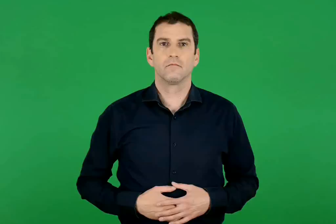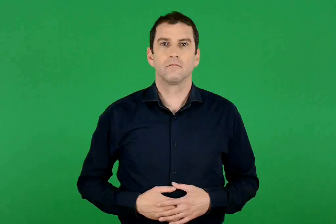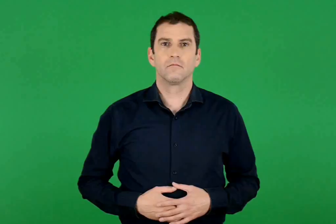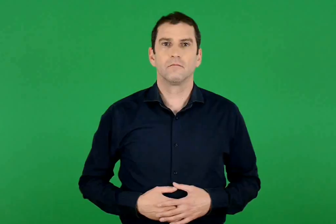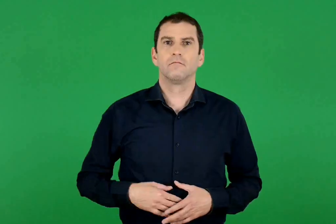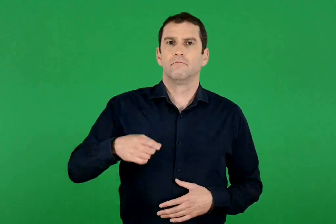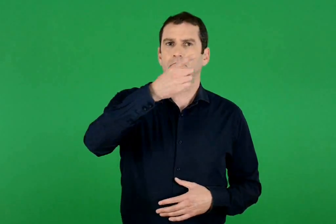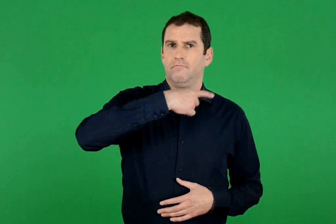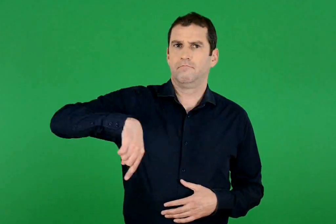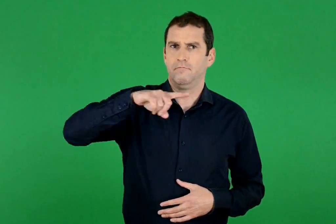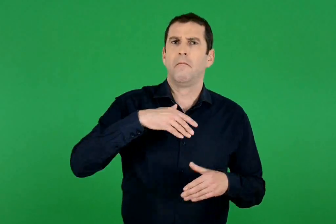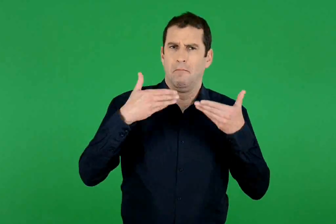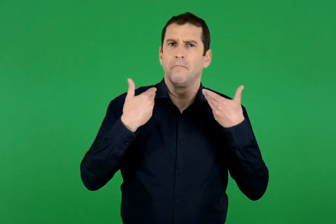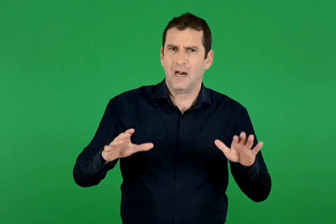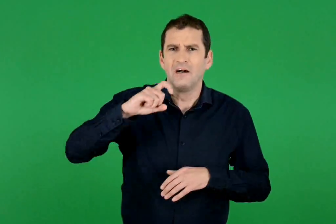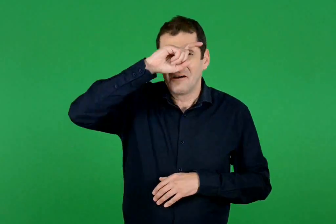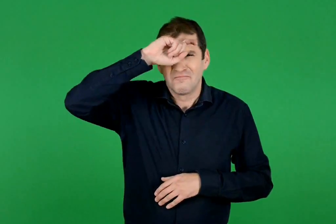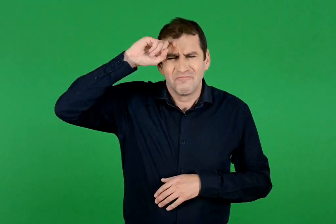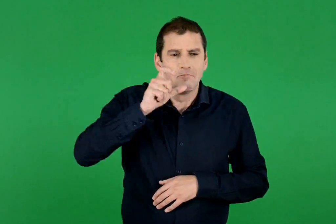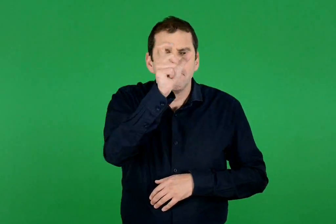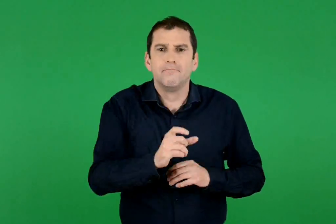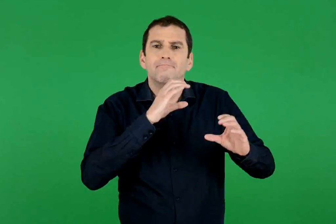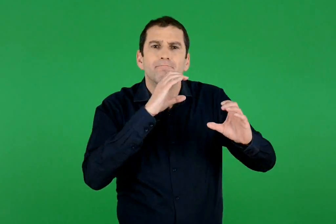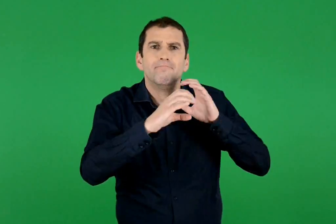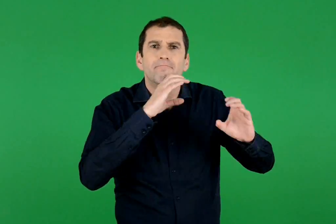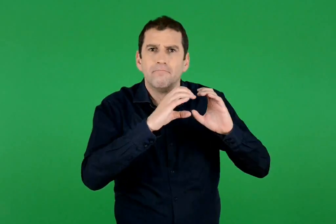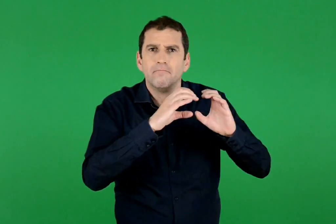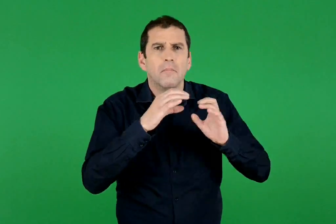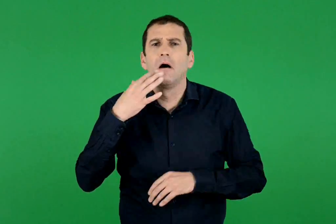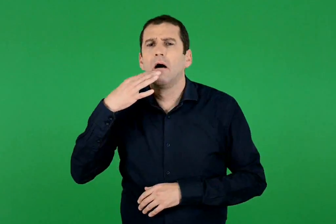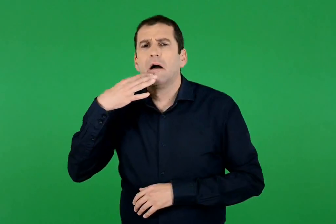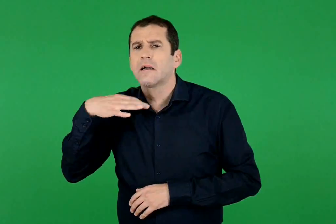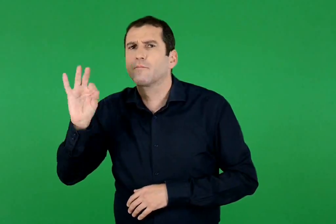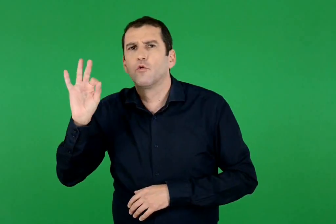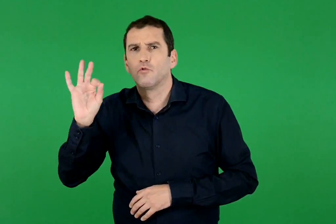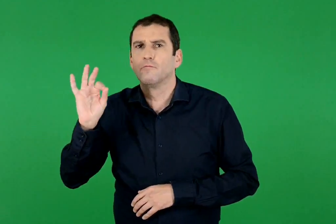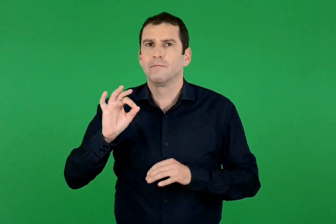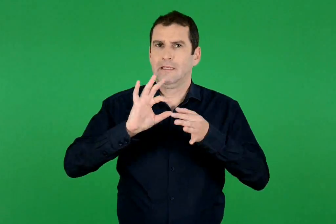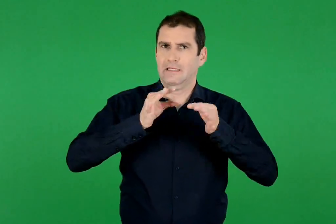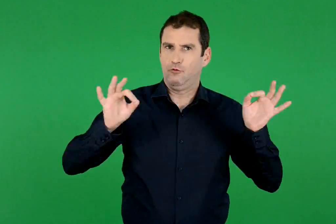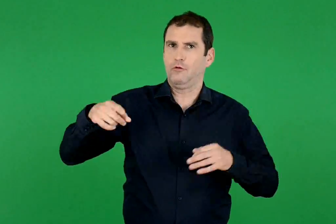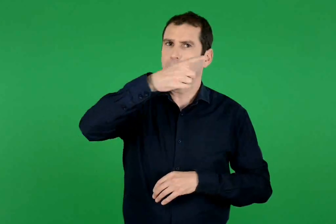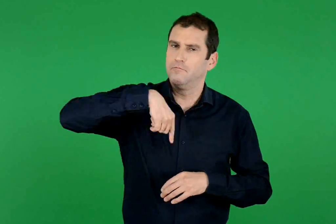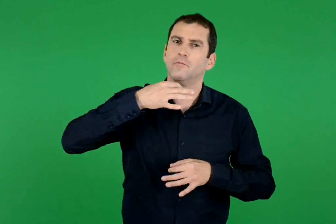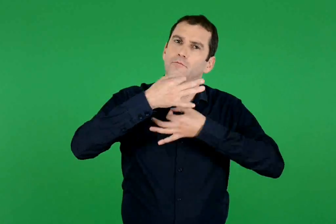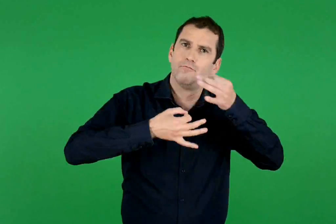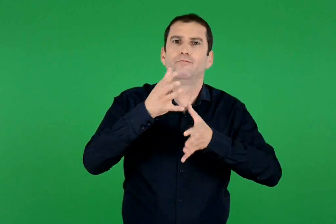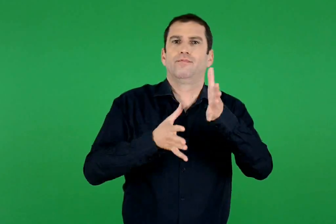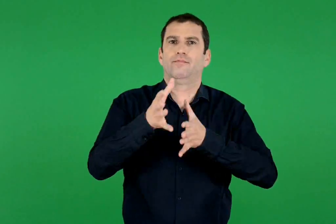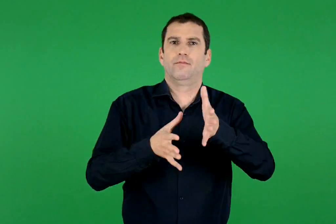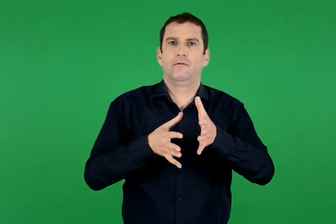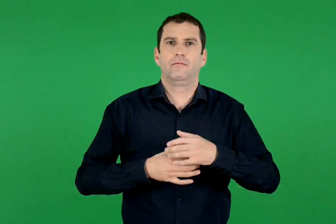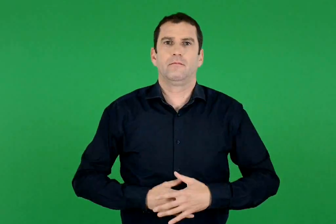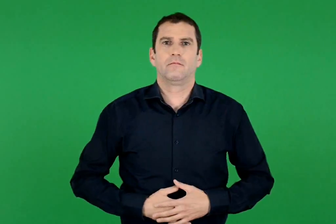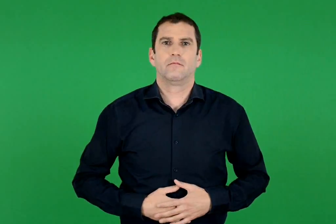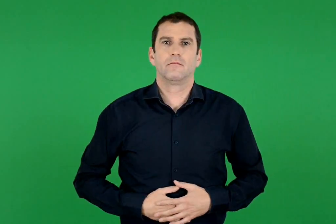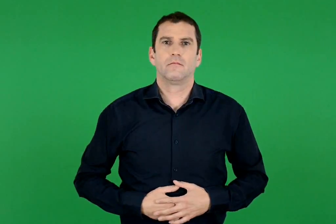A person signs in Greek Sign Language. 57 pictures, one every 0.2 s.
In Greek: δυσκολευτήκαμε ποτέ να επικοινωνήσουμε ; για ποιους λόγους ; διηγούμαστε την ιστορία
